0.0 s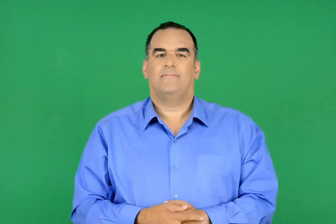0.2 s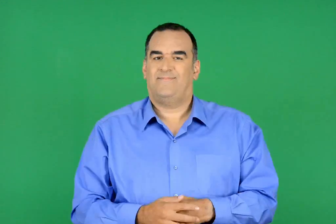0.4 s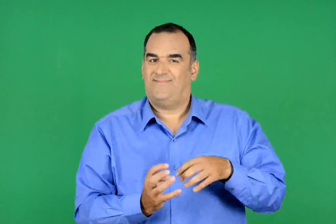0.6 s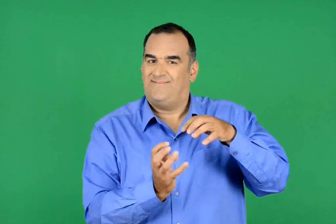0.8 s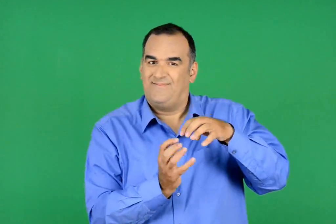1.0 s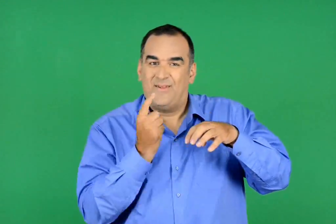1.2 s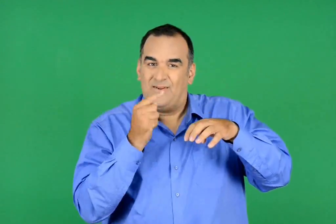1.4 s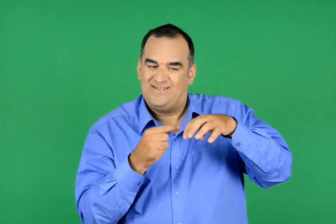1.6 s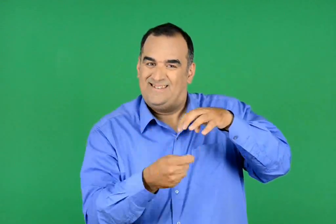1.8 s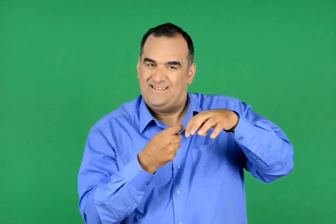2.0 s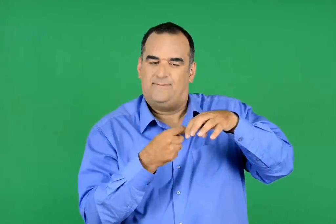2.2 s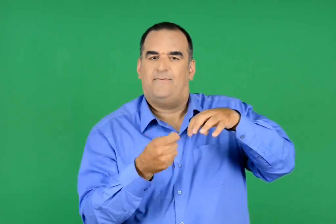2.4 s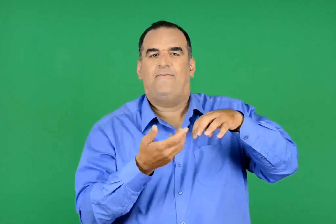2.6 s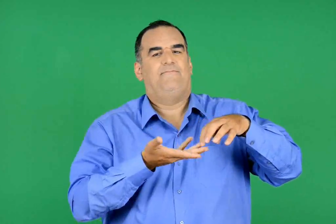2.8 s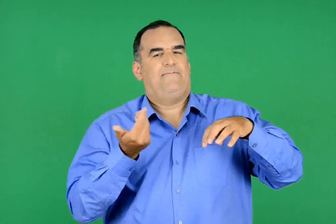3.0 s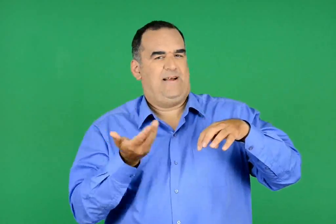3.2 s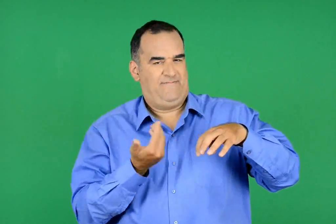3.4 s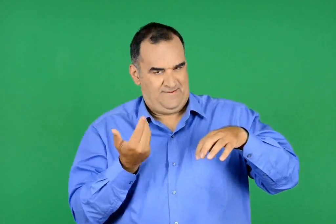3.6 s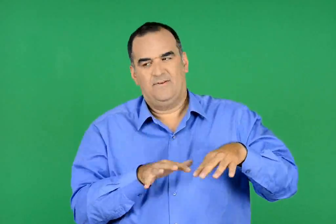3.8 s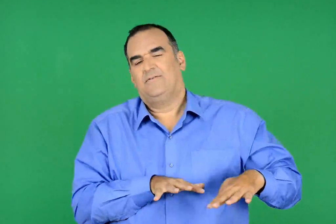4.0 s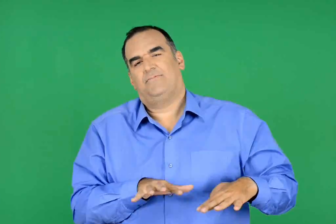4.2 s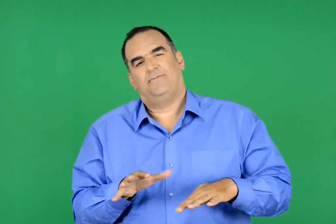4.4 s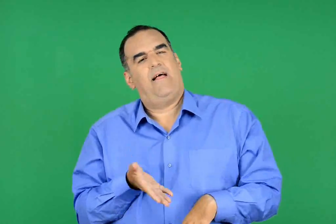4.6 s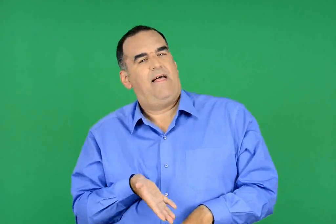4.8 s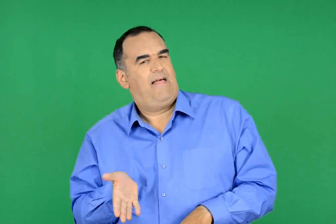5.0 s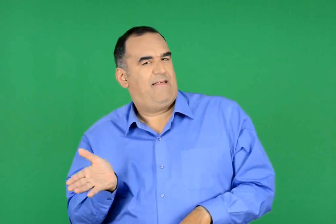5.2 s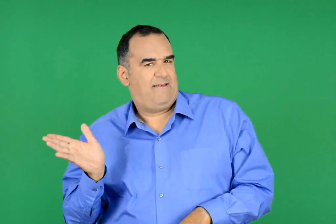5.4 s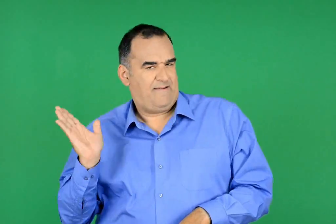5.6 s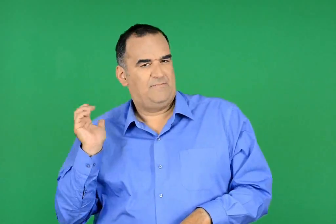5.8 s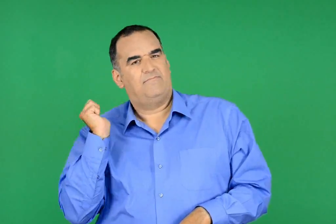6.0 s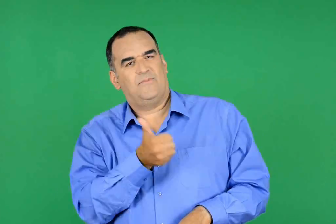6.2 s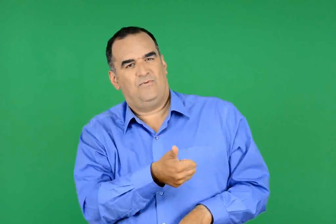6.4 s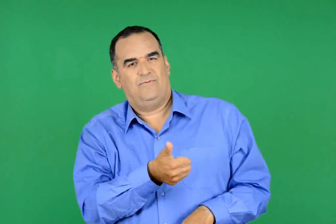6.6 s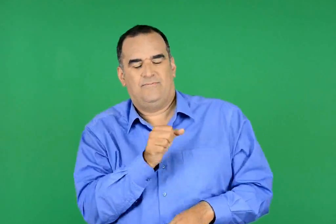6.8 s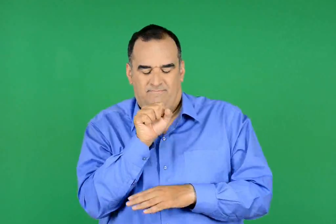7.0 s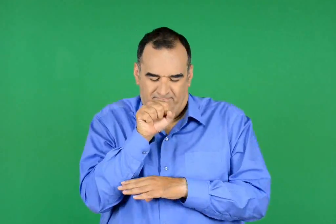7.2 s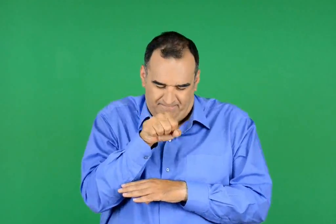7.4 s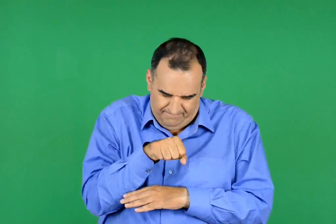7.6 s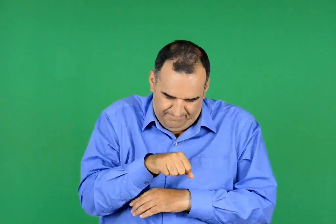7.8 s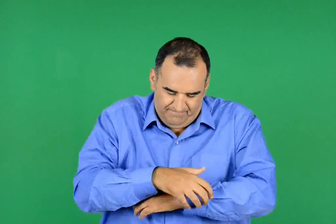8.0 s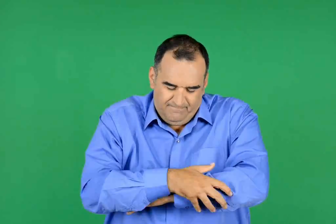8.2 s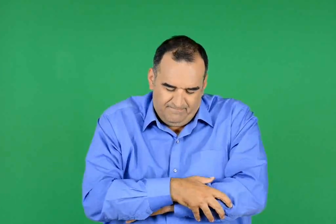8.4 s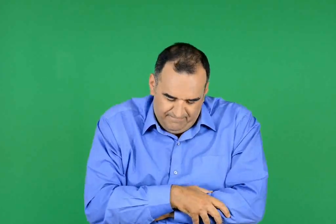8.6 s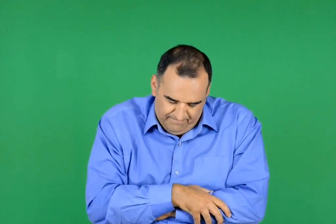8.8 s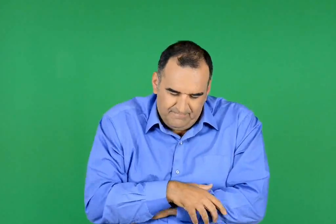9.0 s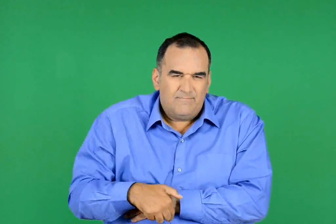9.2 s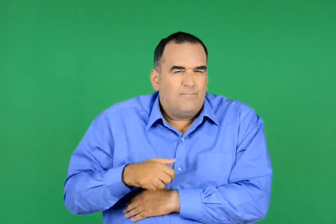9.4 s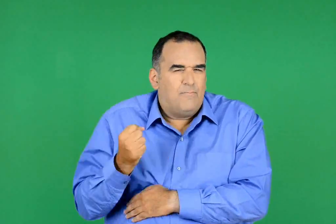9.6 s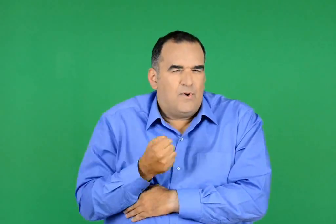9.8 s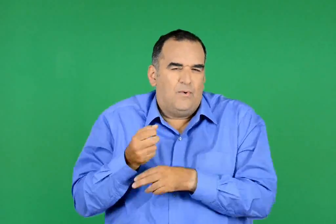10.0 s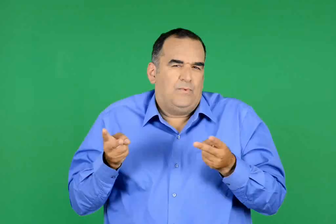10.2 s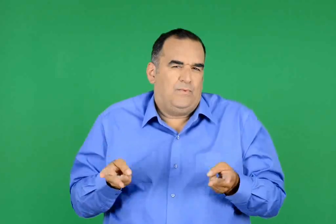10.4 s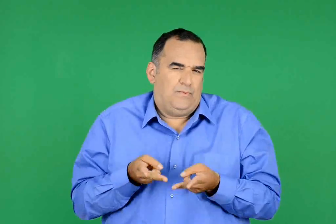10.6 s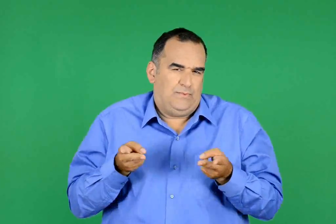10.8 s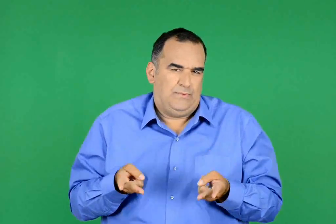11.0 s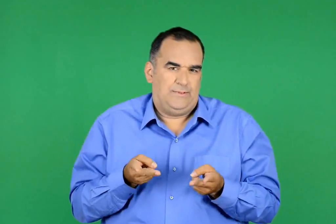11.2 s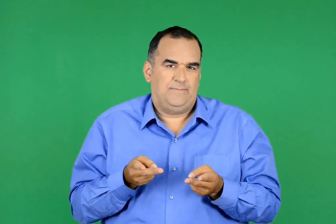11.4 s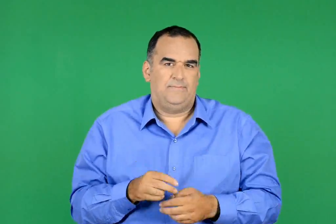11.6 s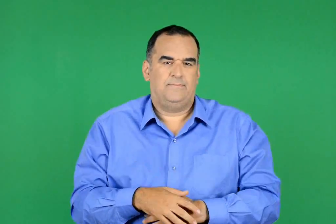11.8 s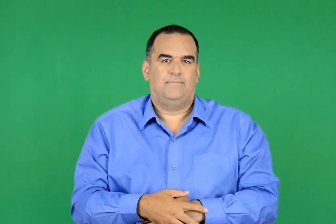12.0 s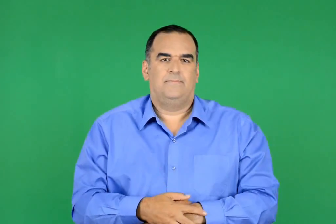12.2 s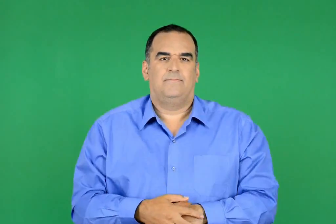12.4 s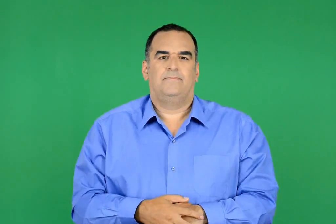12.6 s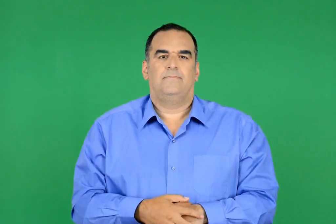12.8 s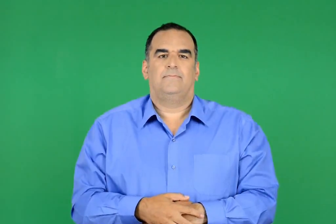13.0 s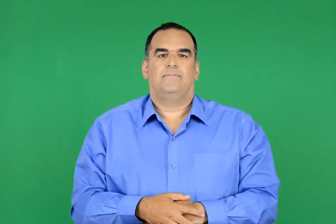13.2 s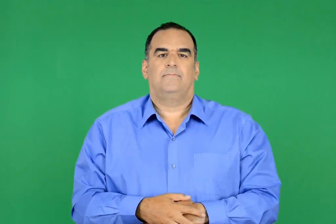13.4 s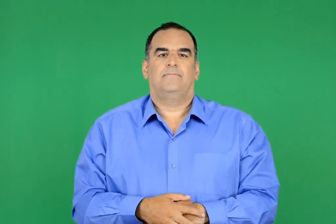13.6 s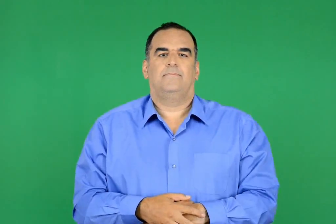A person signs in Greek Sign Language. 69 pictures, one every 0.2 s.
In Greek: του έλυσαν το δόντι , έφυγαν και τον άφησαν µονάχο , σκυφτό , µε τα χέρια σταυρωμένα πάνω στην κοιλιά , που πραγματικά δεν του πονούσε τώρα τόσο πολύ
